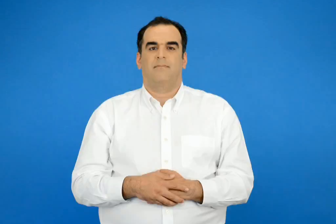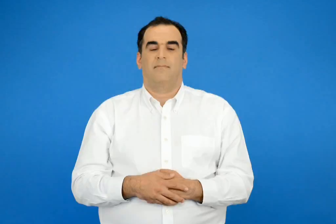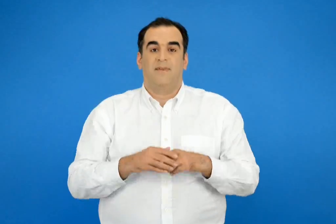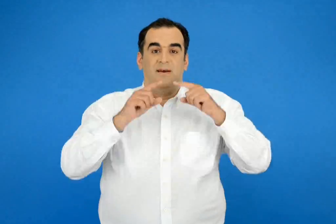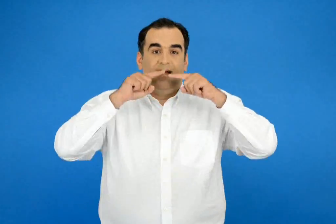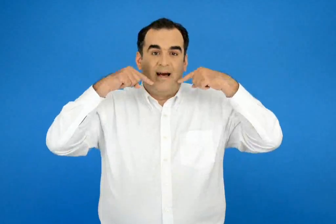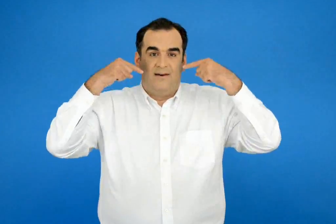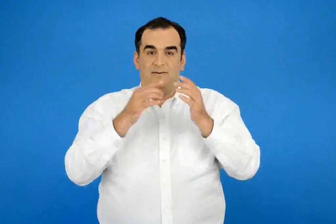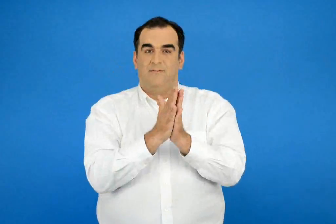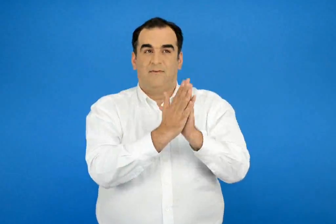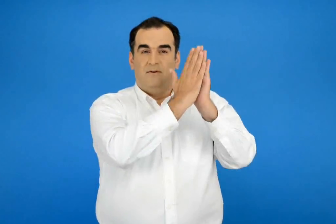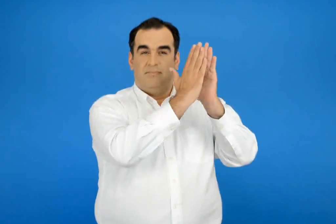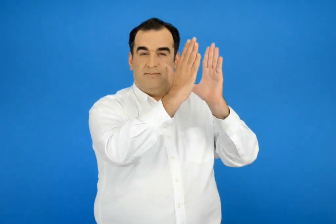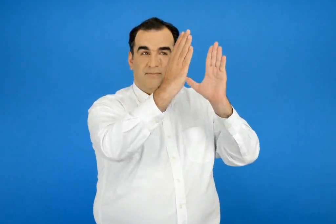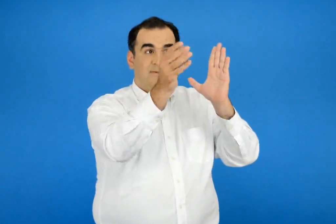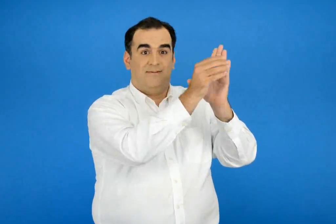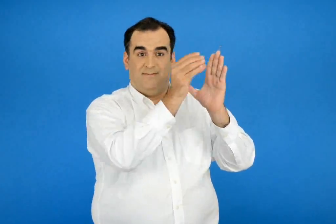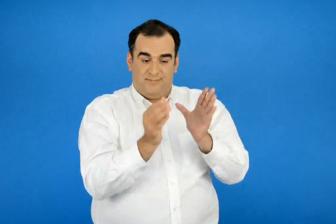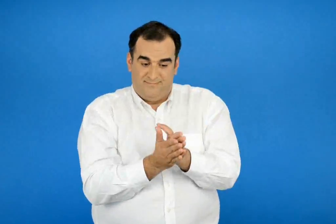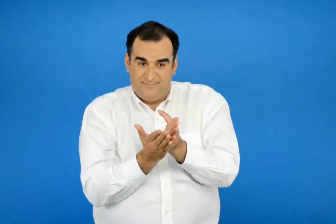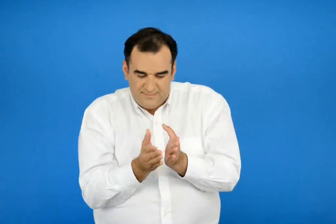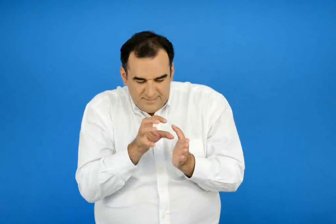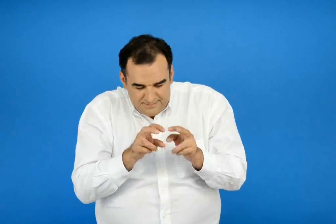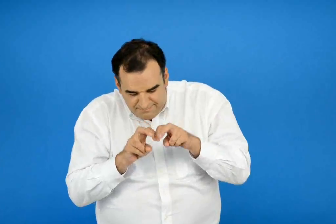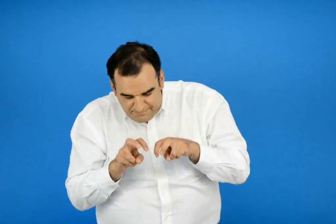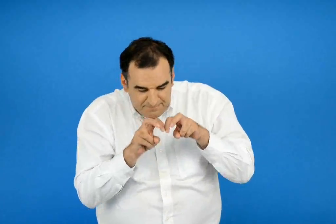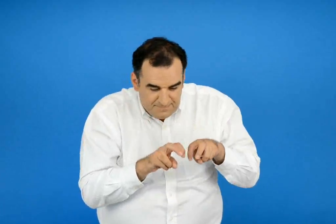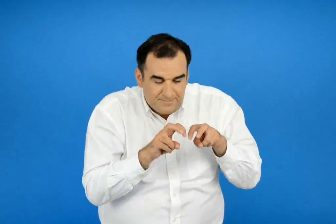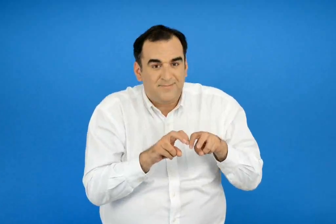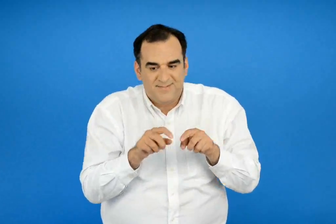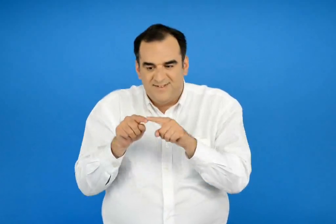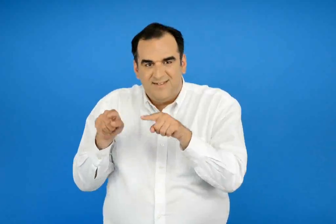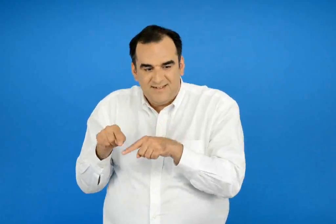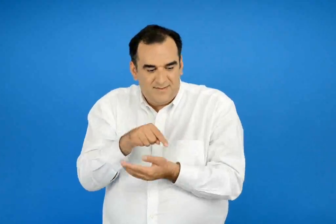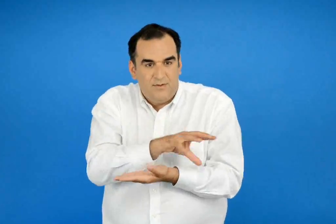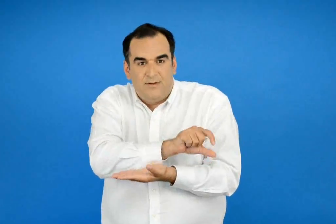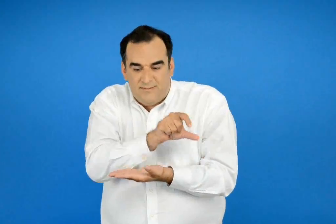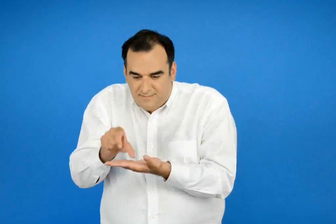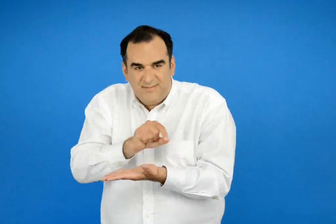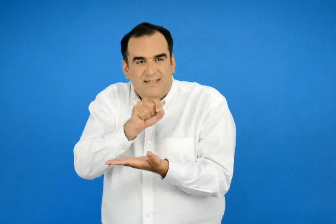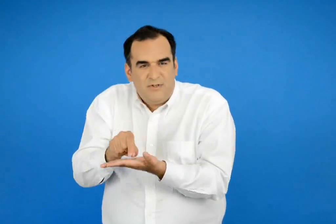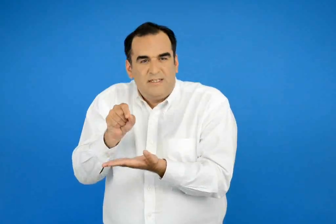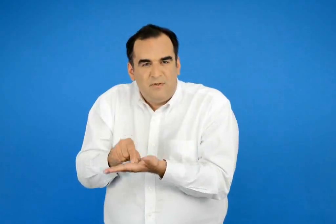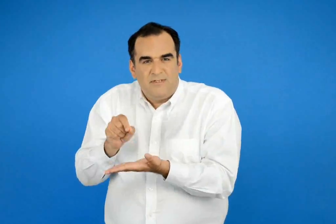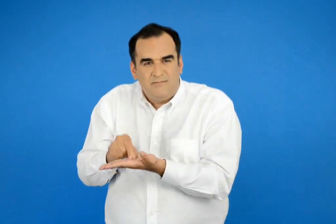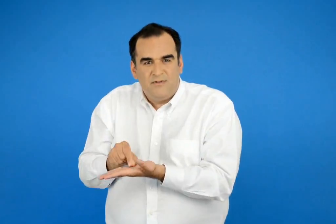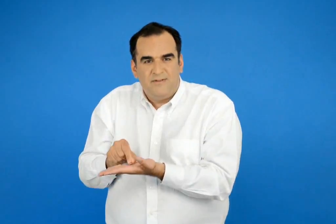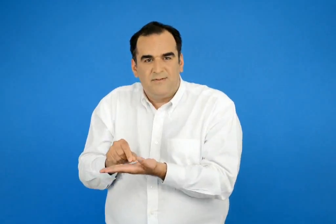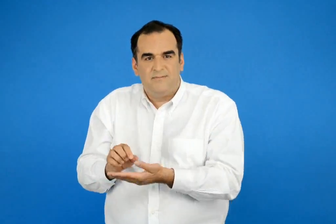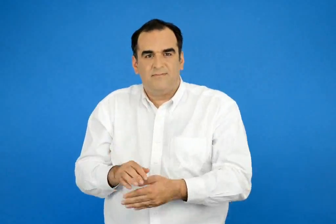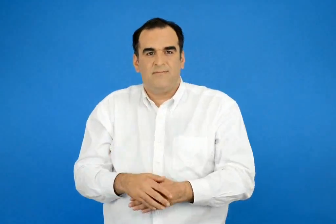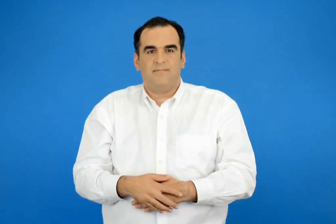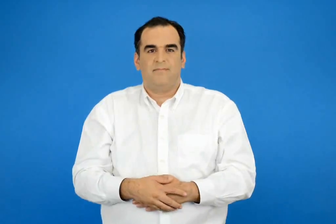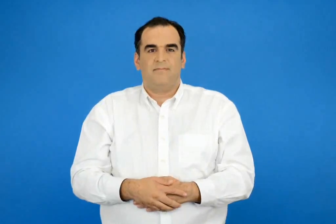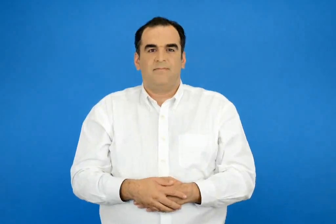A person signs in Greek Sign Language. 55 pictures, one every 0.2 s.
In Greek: η χαρά έψαξε σε μια εγκυκλοπαίδεια και κράτησε σημειώσεις σε χαρτάκια
